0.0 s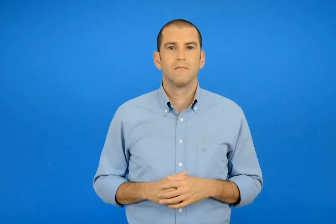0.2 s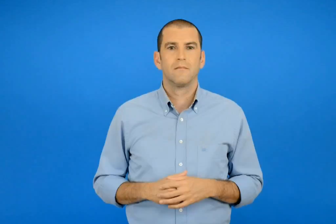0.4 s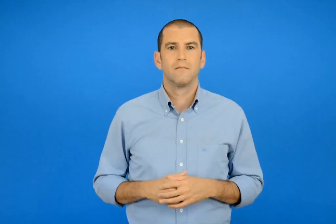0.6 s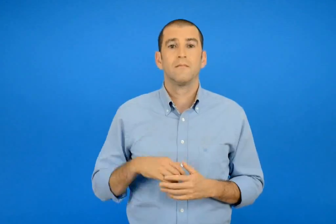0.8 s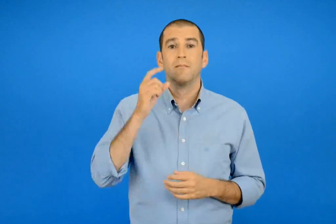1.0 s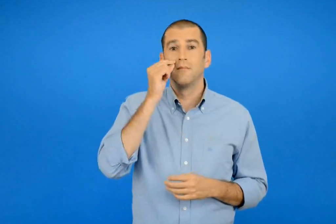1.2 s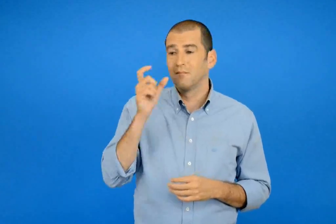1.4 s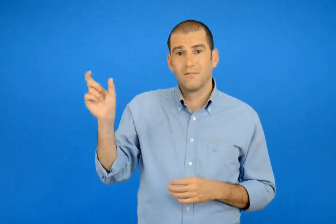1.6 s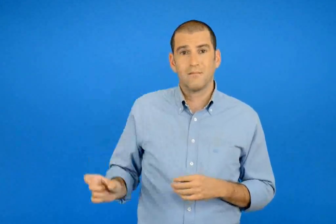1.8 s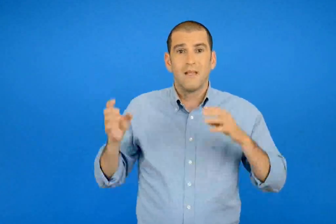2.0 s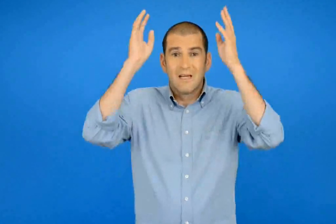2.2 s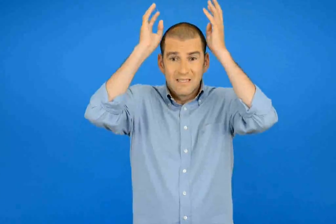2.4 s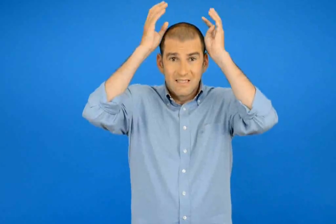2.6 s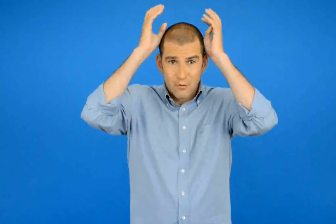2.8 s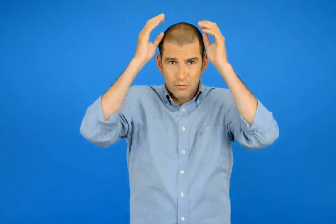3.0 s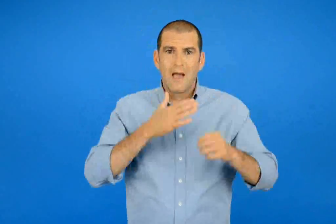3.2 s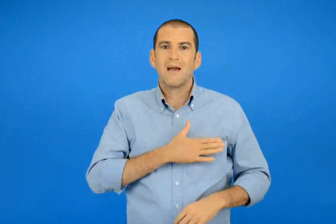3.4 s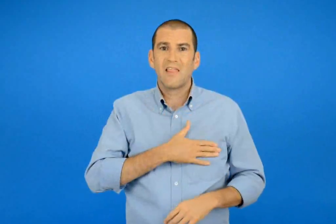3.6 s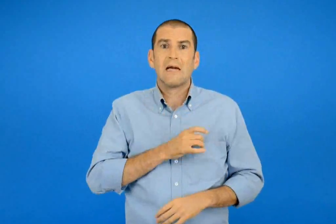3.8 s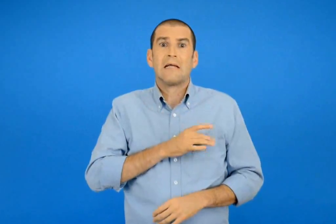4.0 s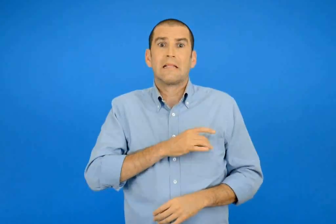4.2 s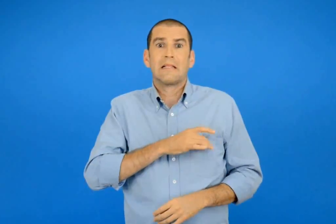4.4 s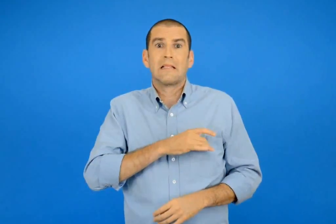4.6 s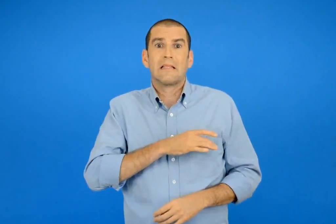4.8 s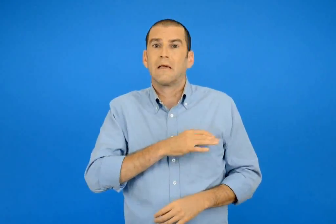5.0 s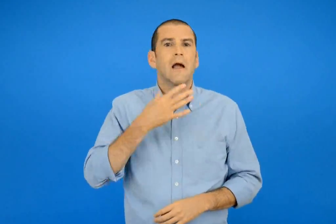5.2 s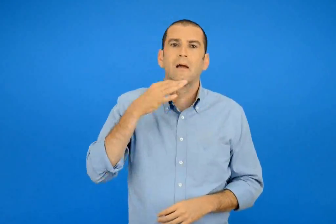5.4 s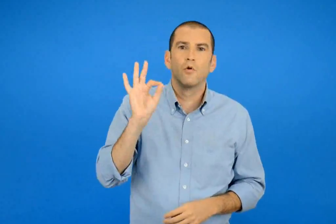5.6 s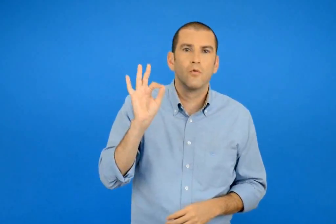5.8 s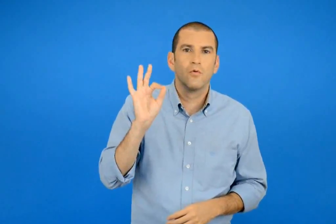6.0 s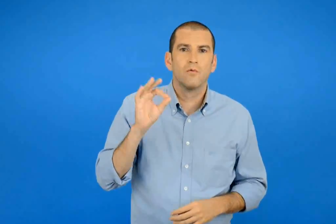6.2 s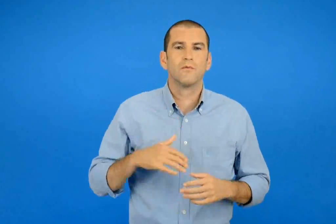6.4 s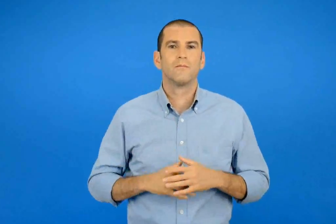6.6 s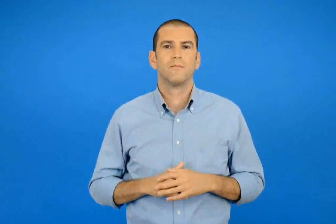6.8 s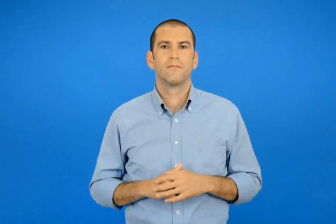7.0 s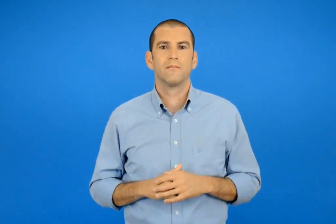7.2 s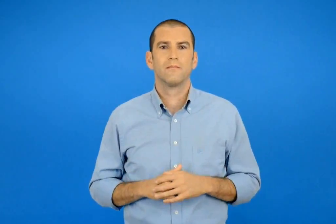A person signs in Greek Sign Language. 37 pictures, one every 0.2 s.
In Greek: γιατί χτυπούσε δυνατά η καρδιά του σέργιου ;
